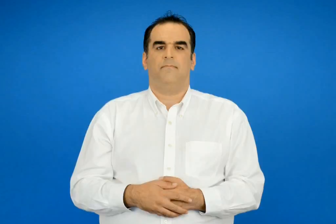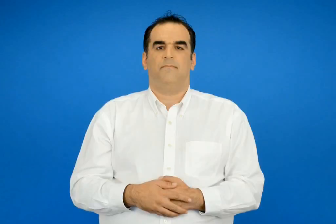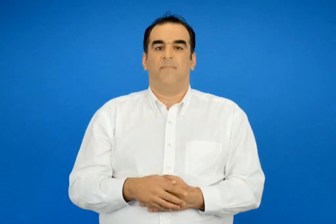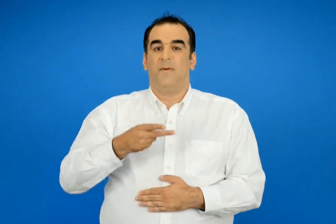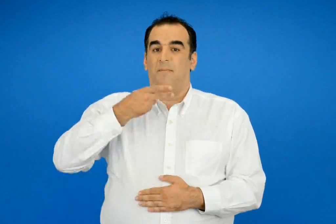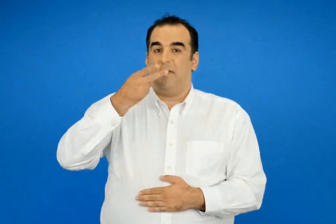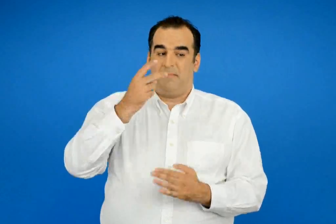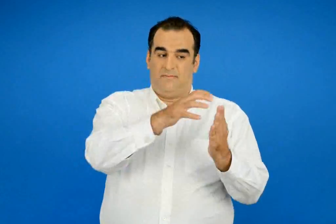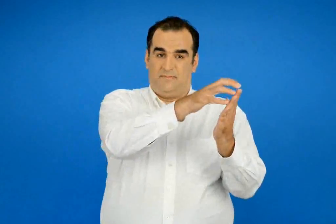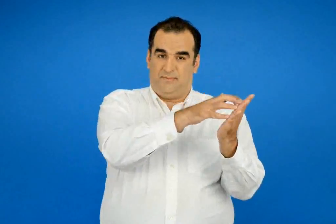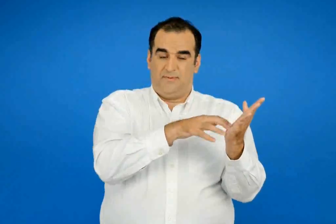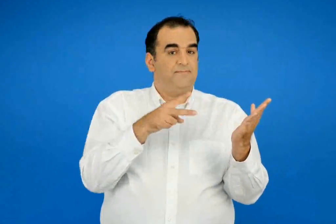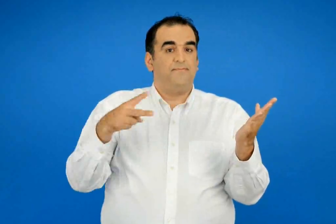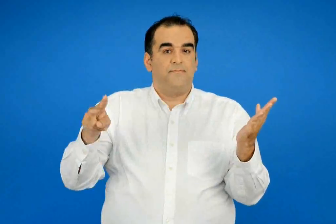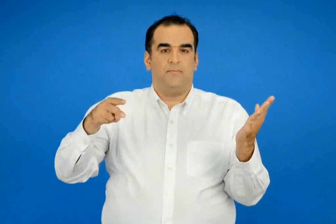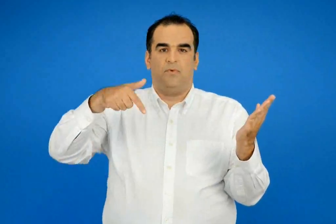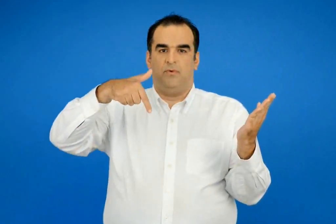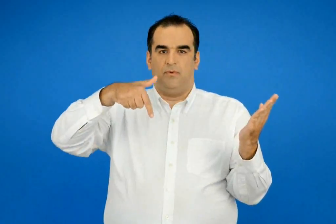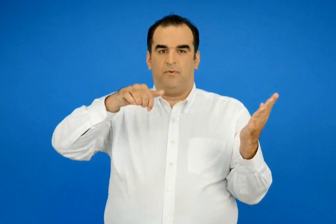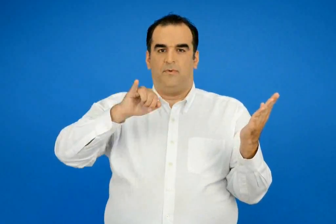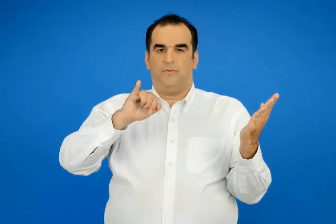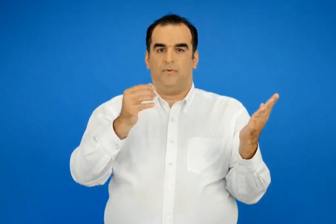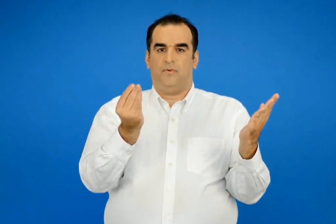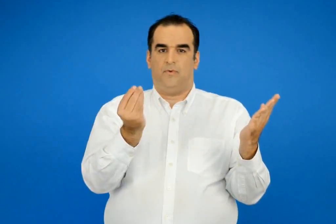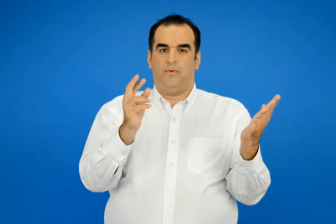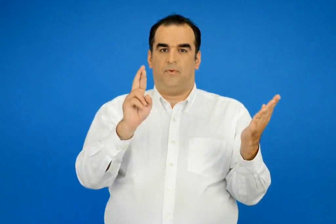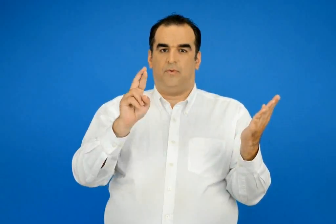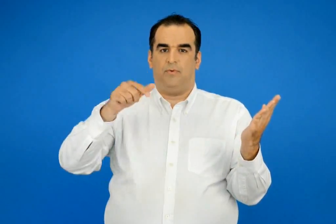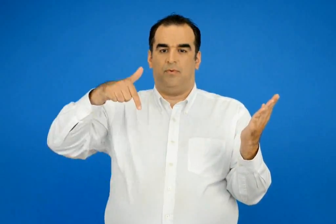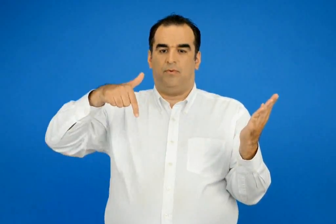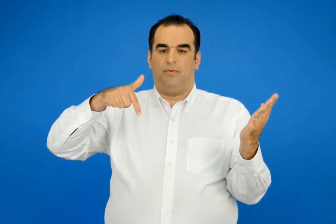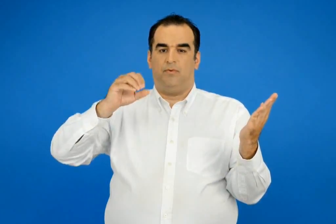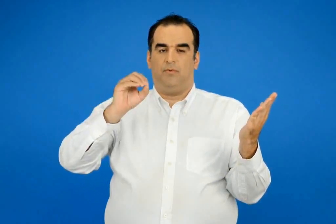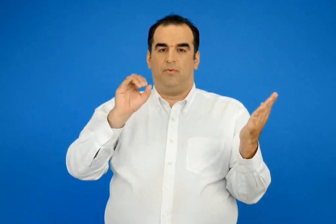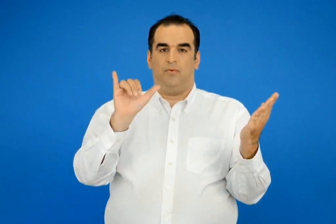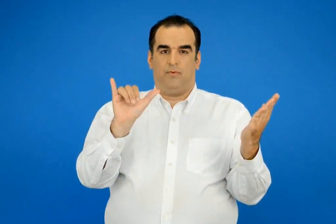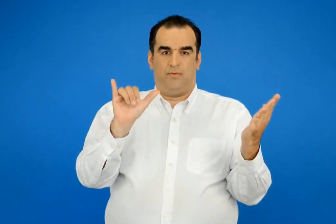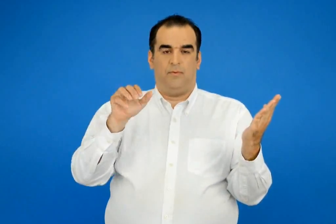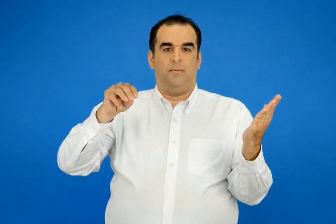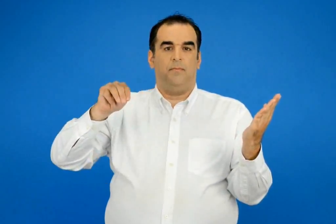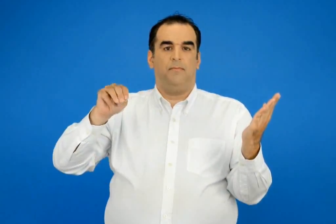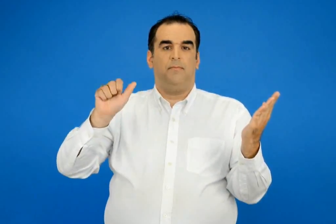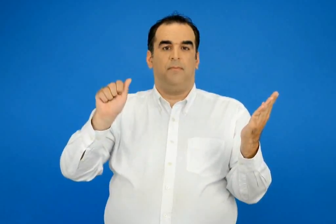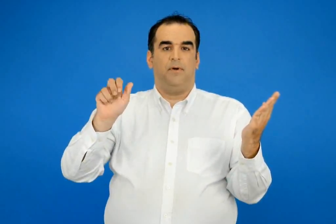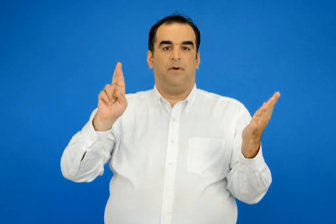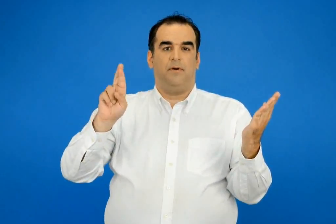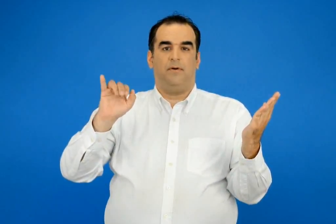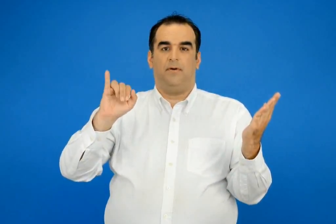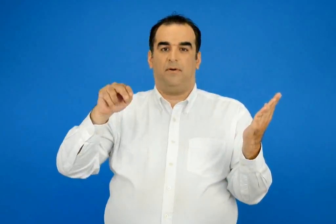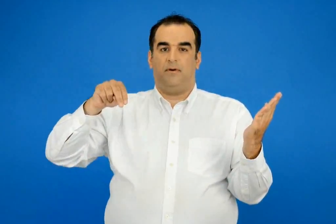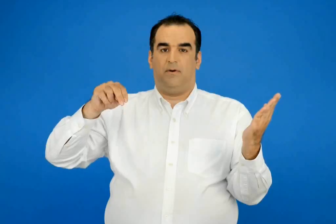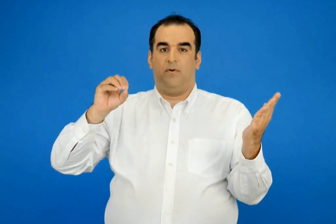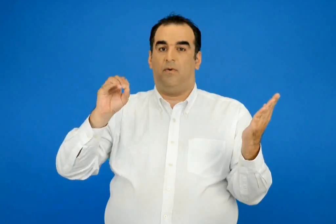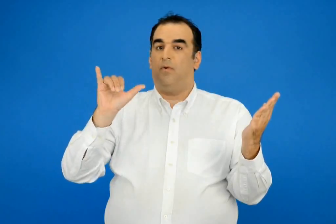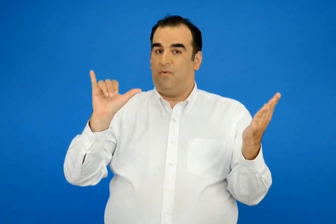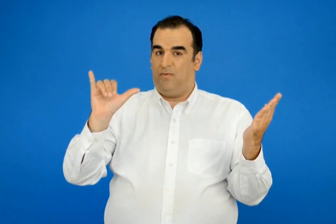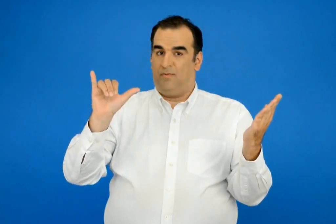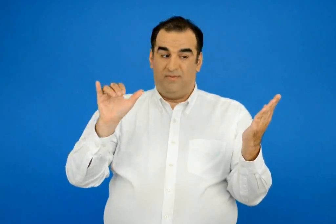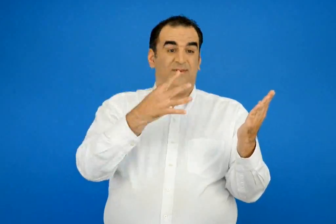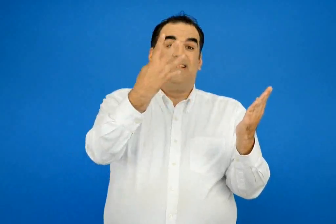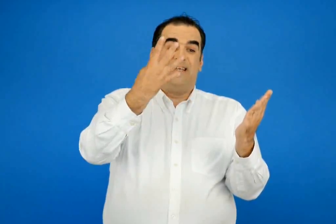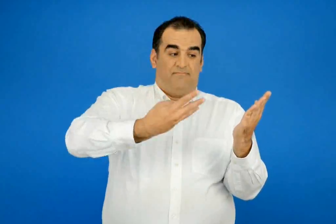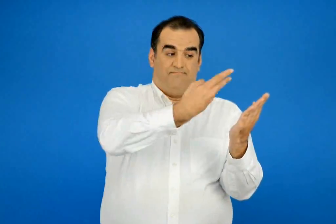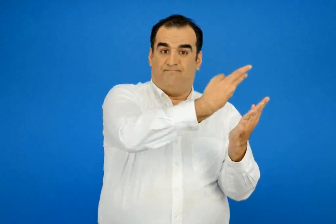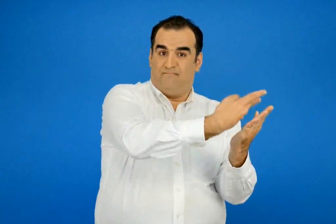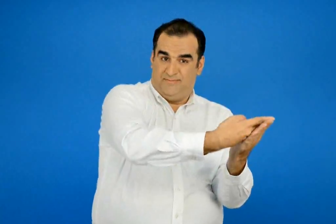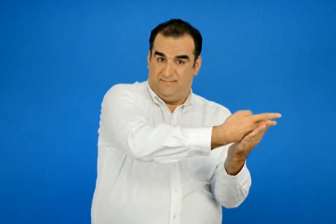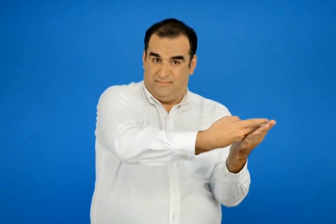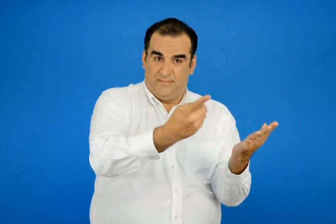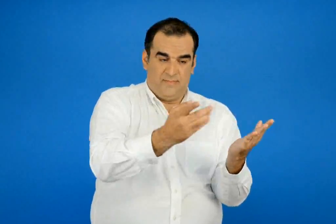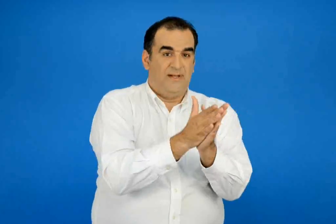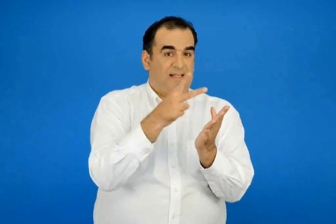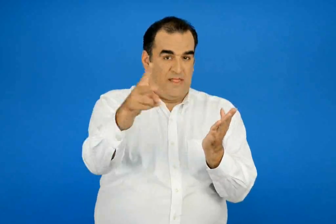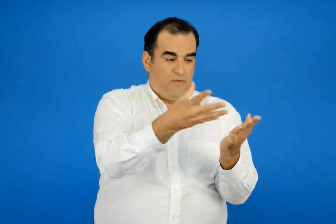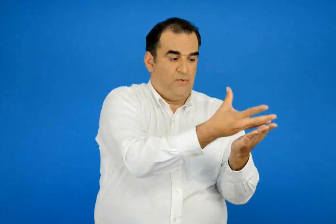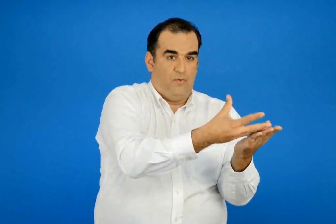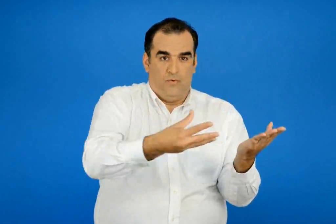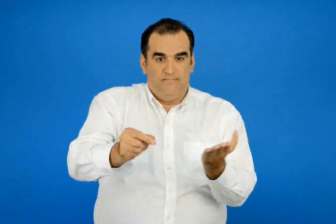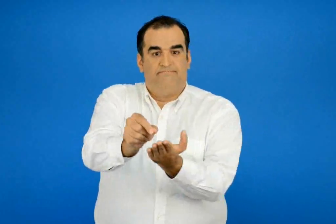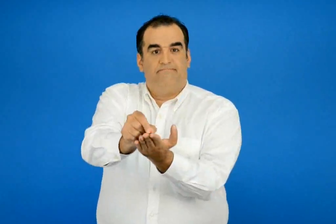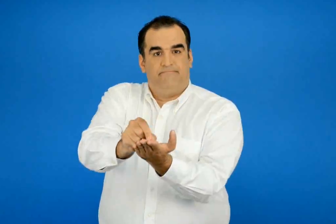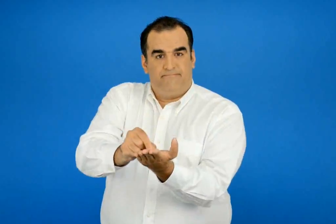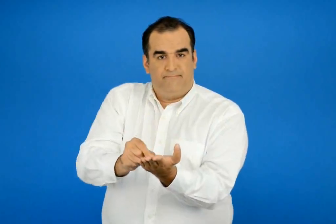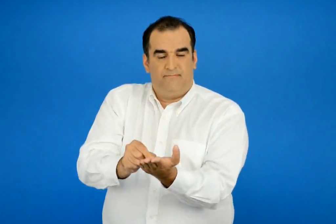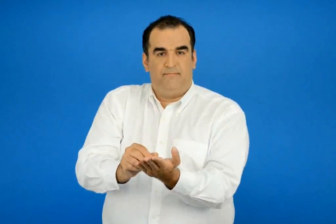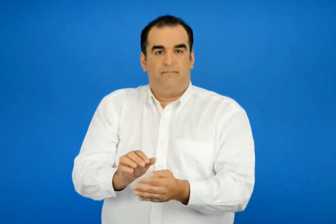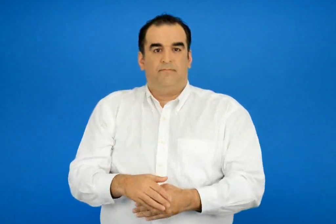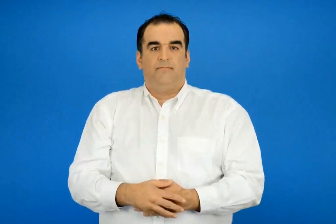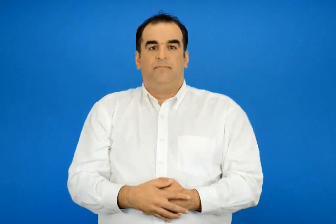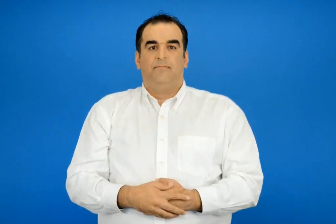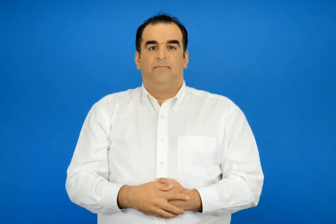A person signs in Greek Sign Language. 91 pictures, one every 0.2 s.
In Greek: αντίγραψε στο τετράδιο σου τους τέσσερις πρώτους στίχους από το ποίημα του γιώργου μαρίνου
